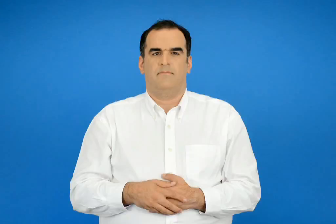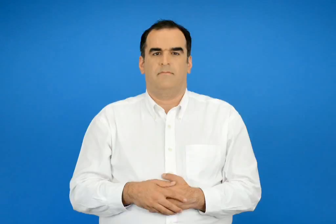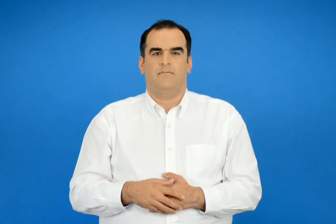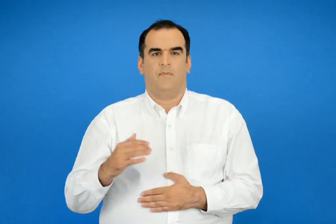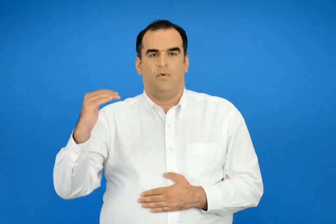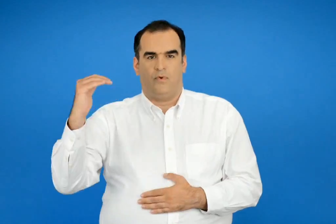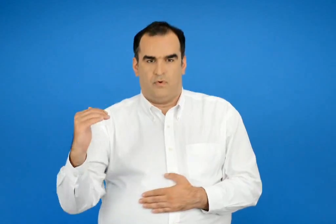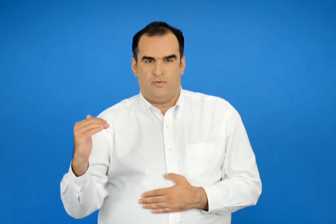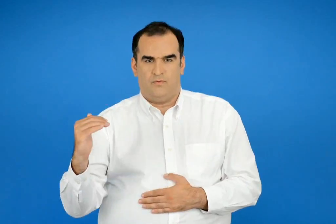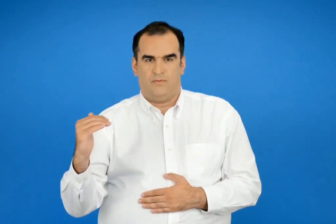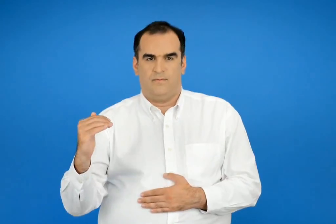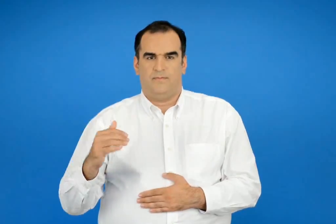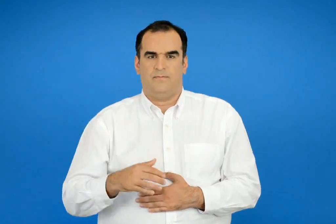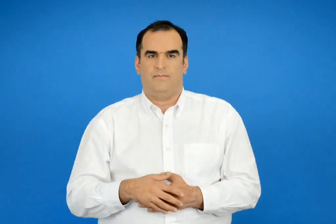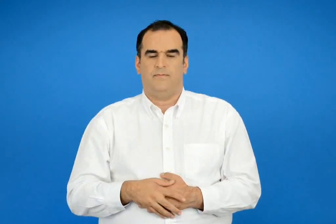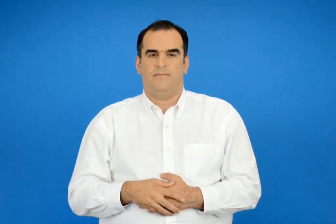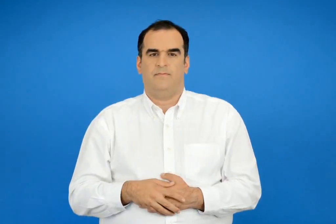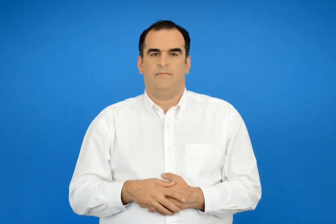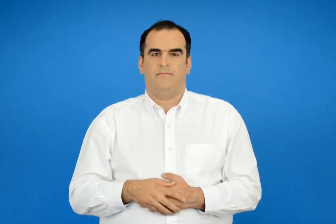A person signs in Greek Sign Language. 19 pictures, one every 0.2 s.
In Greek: κοντός
